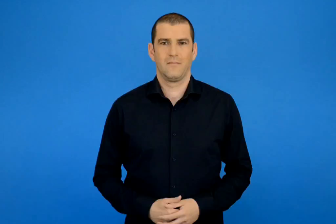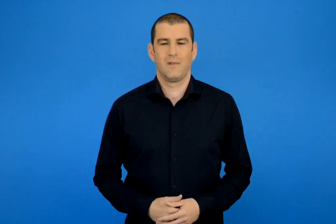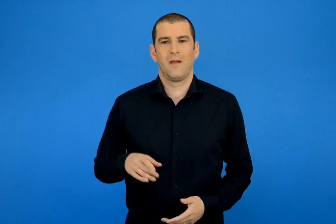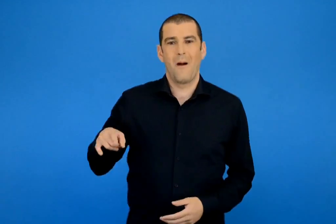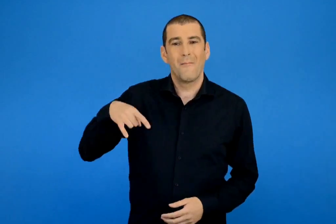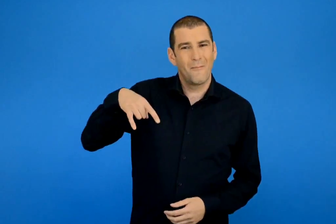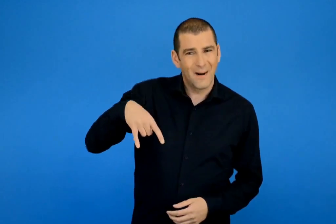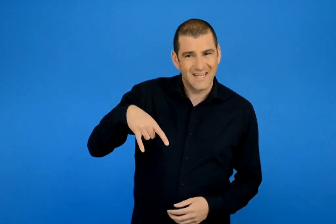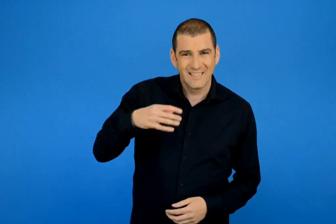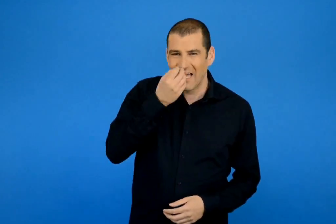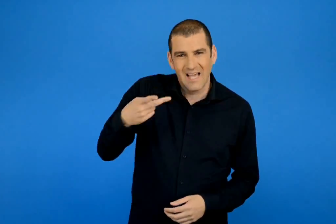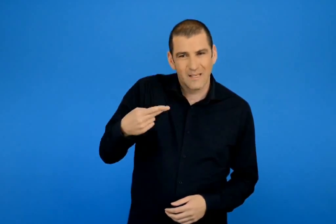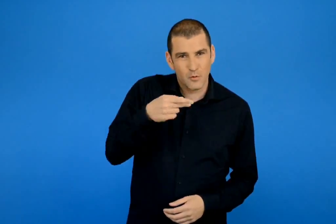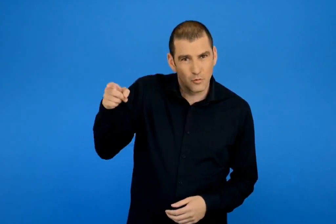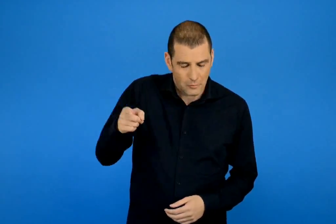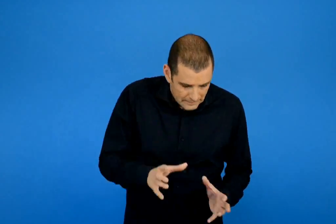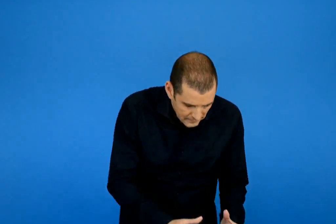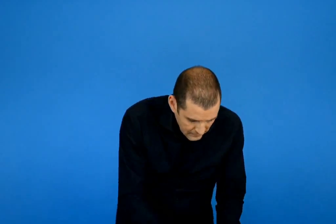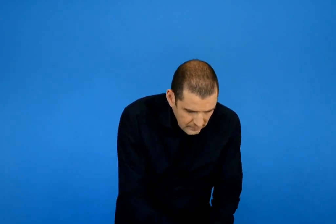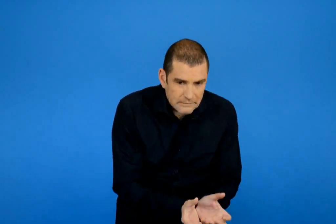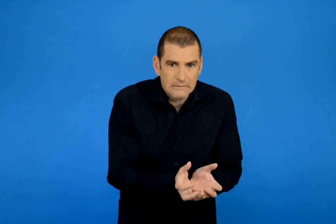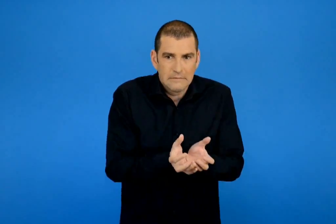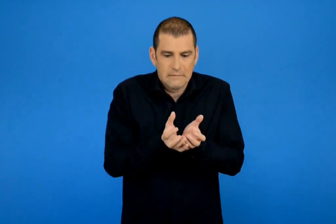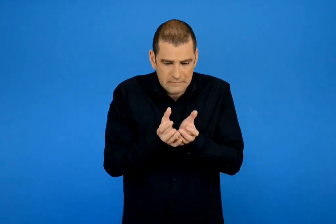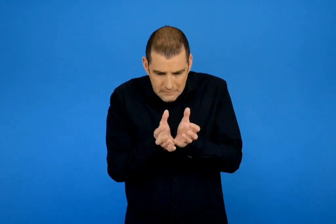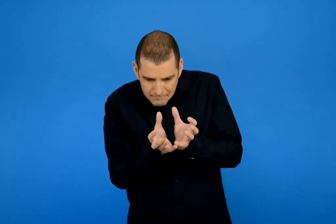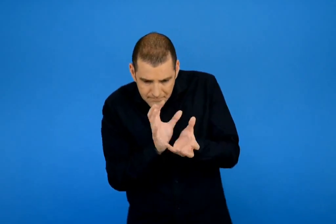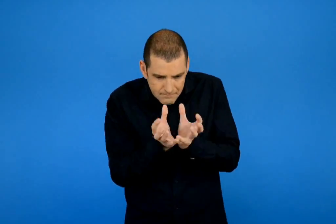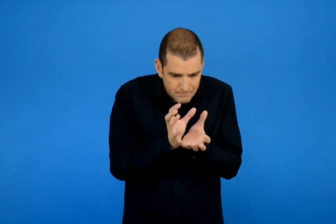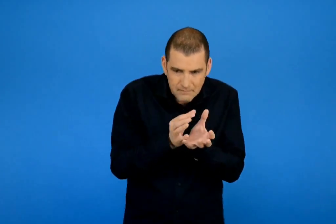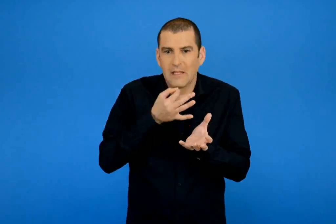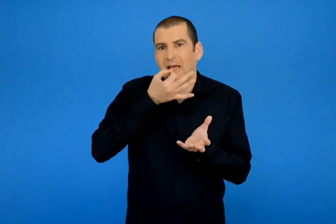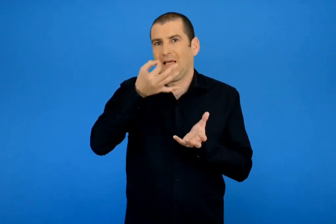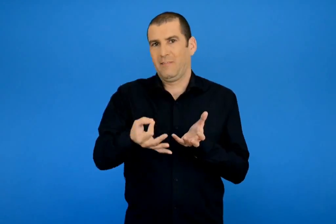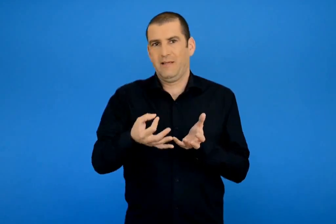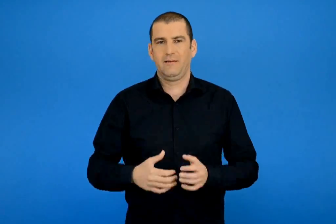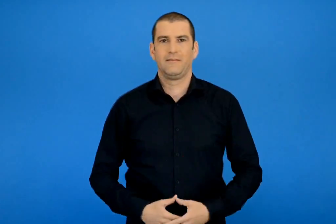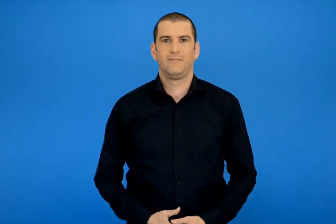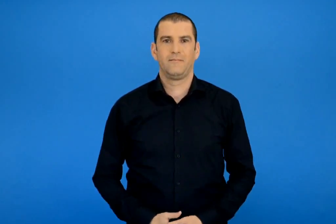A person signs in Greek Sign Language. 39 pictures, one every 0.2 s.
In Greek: ο κυρ παντελής το σήκωσε από χάμω το πασπάτεψε κι έπειτα είπε
